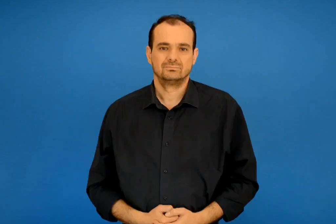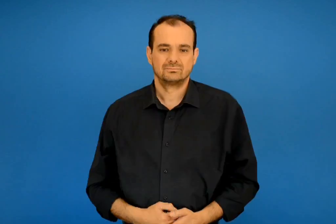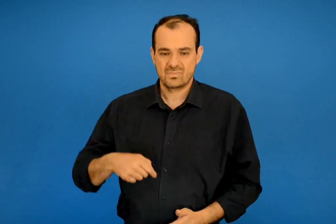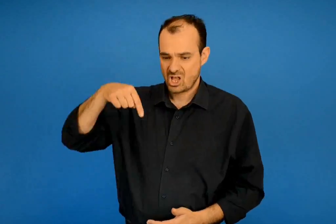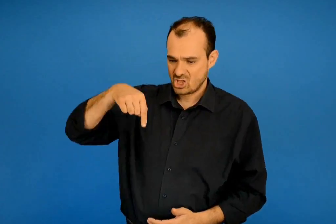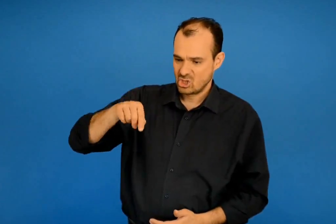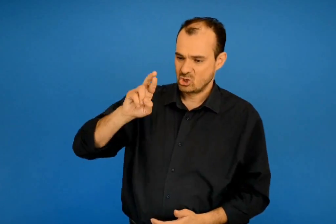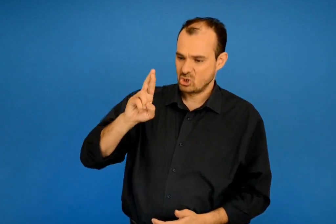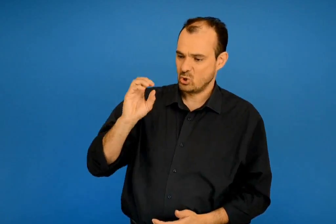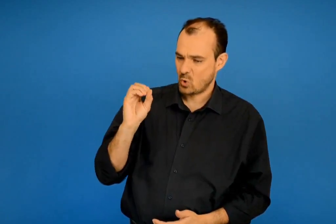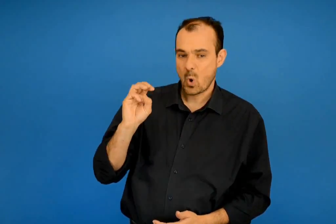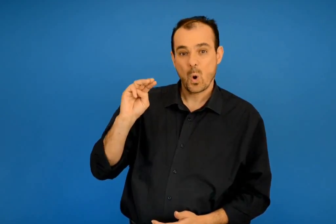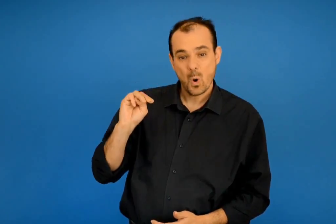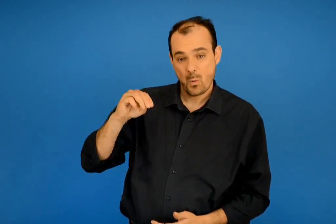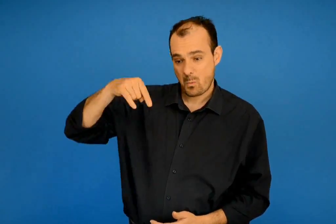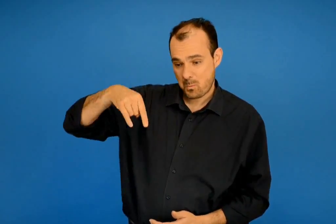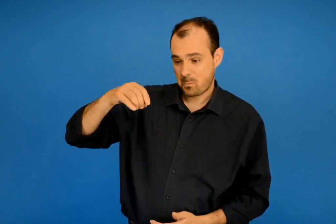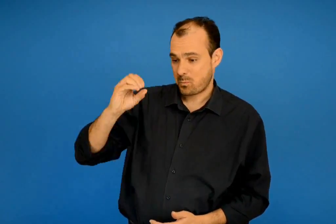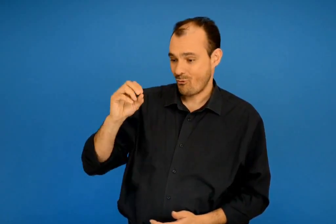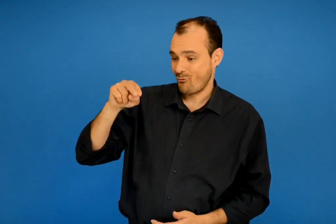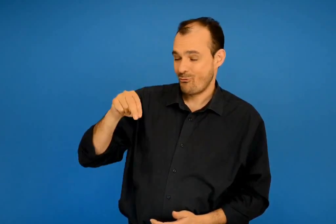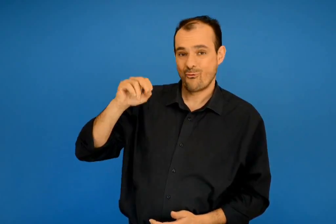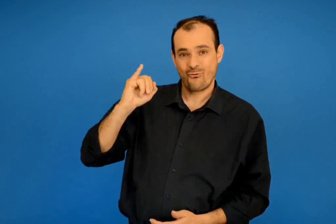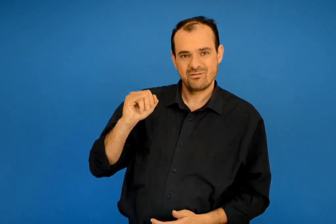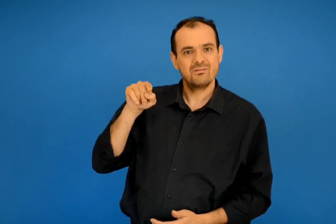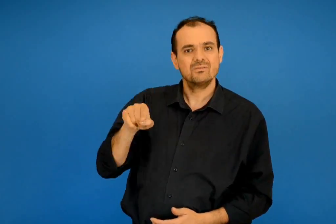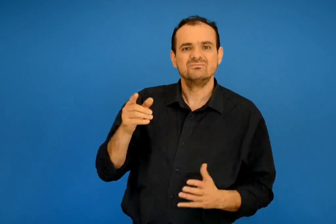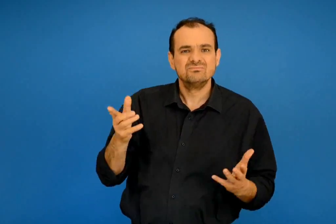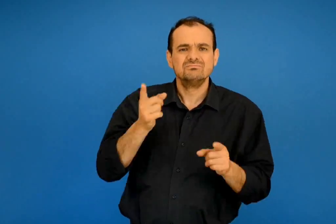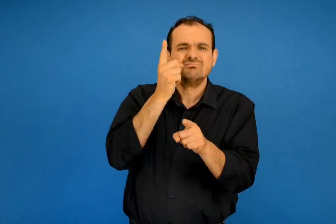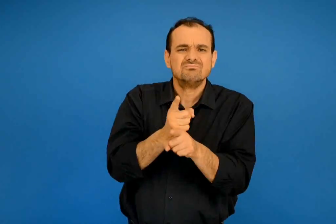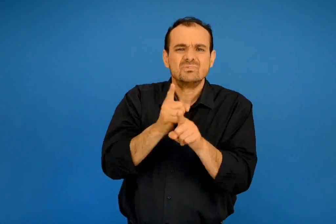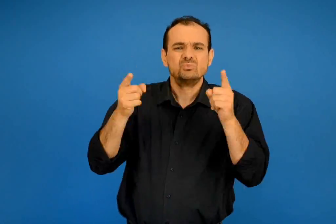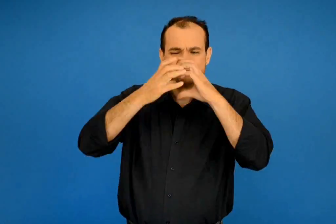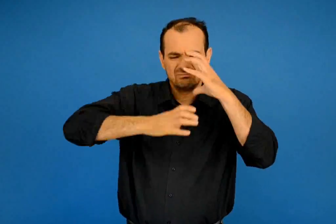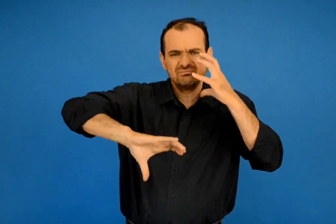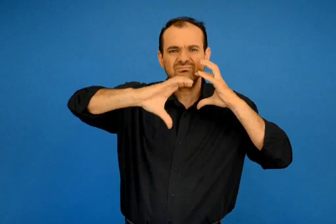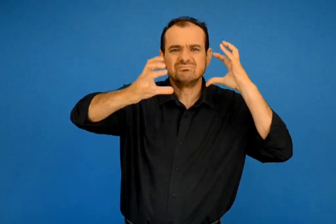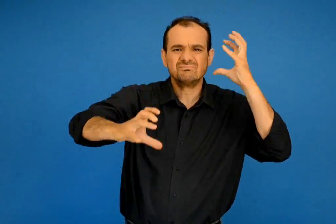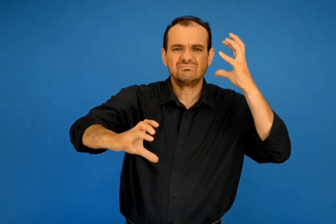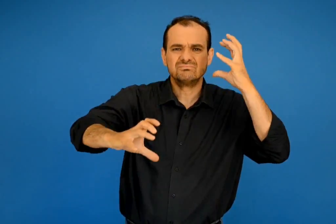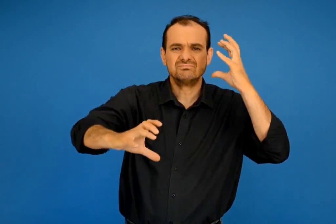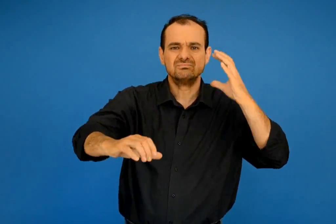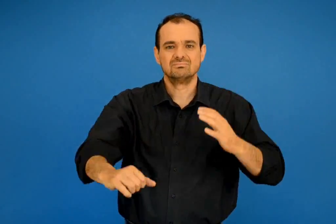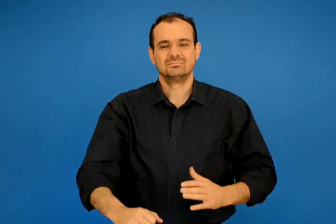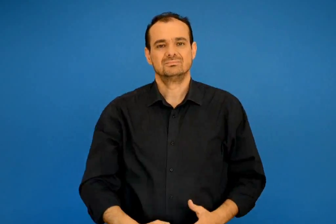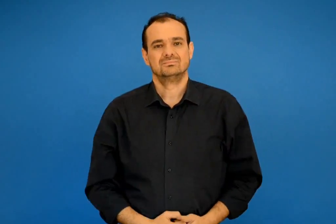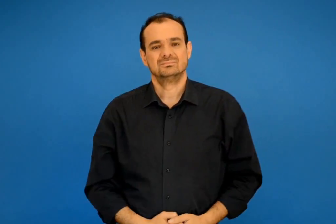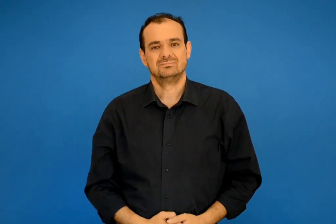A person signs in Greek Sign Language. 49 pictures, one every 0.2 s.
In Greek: τρομπόνι μουσικό όργανο
